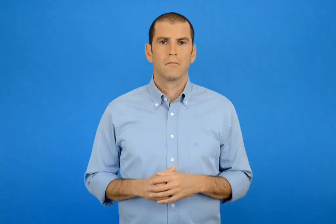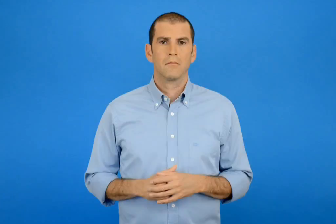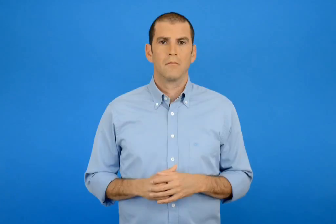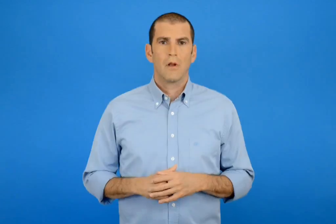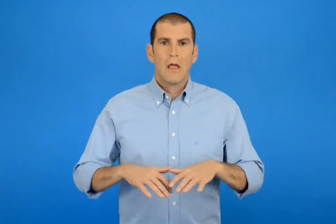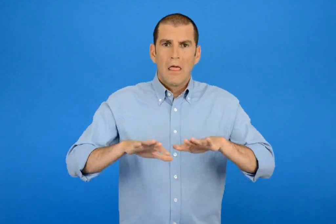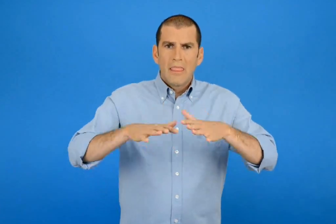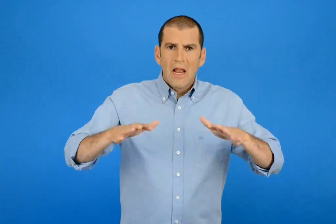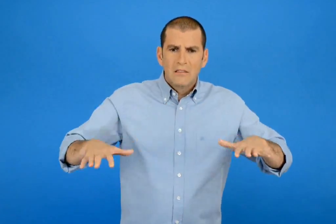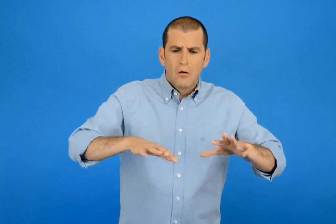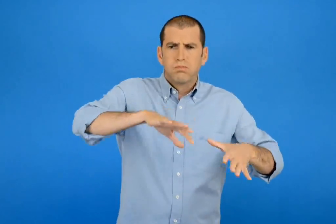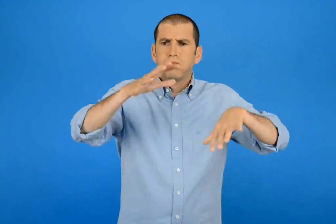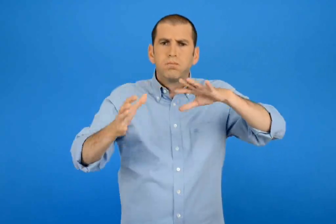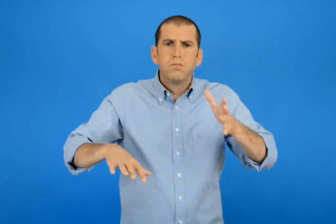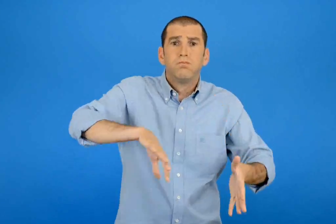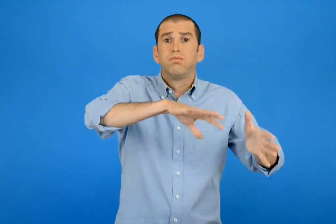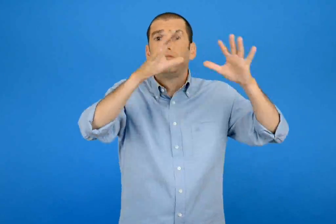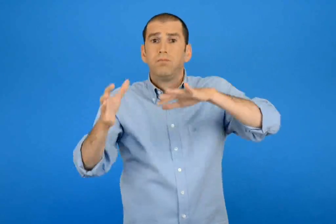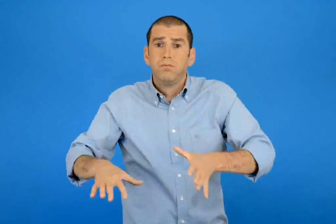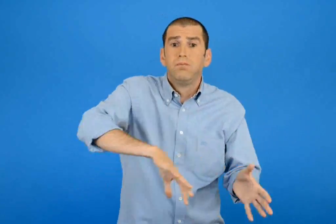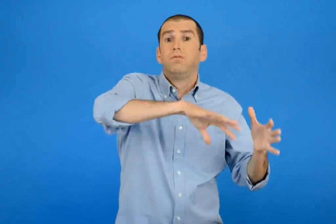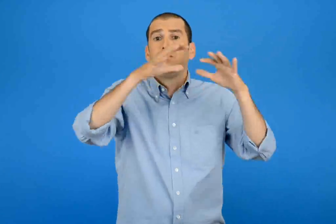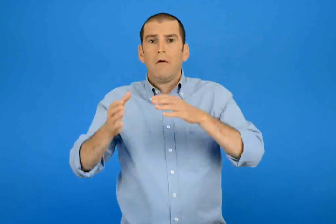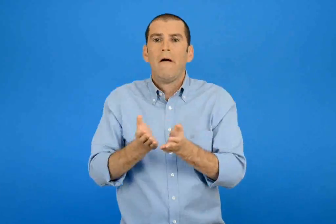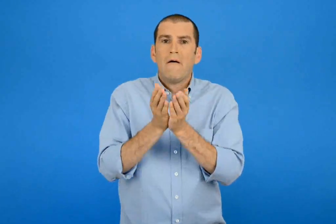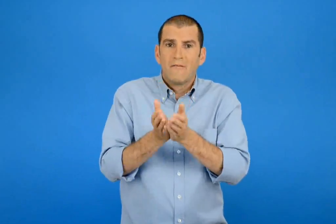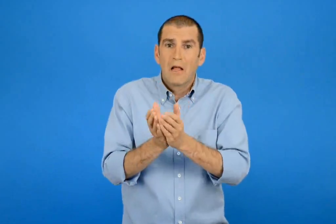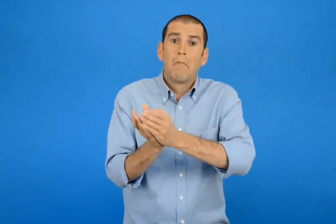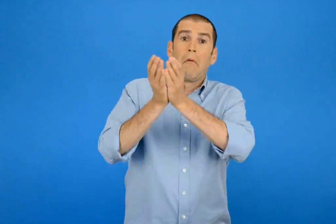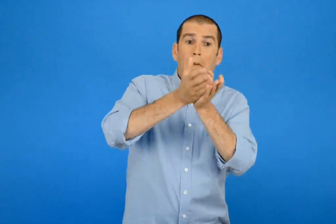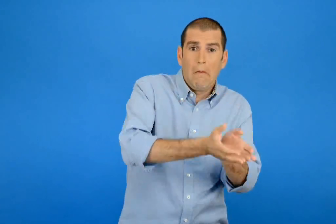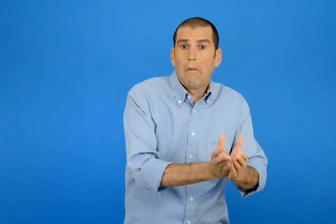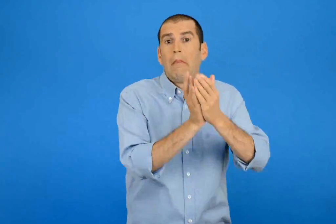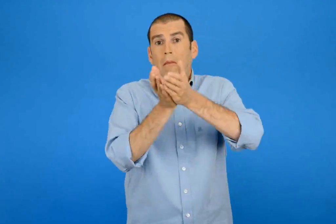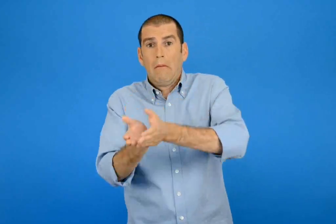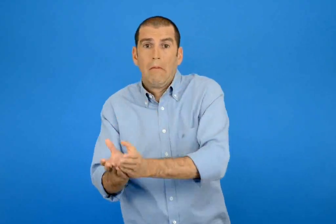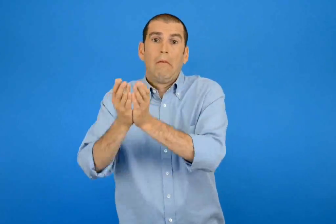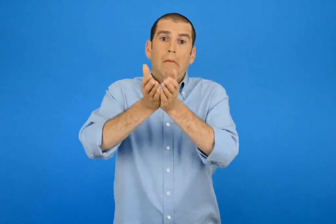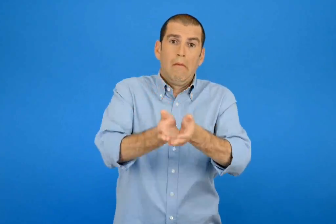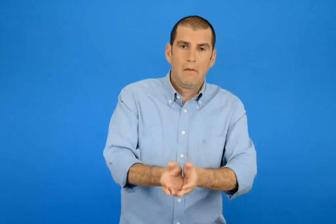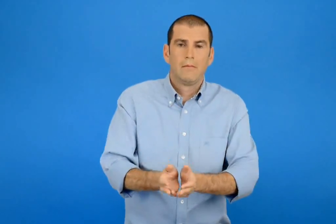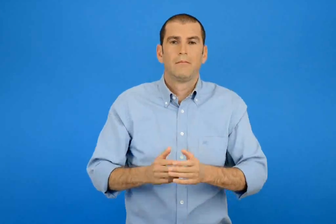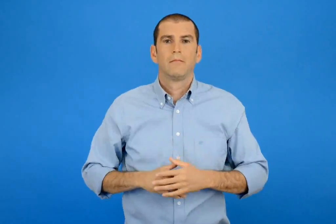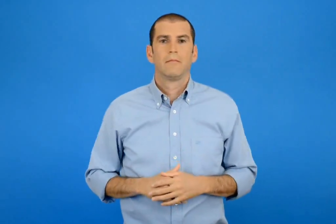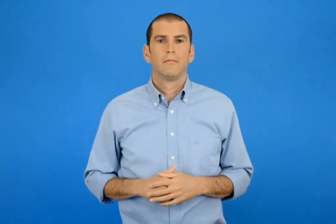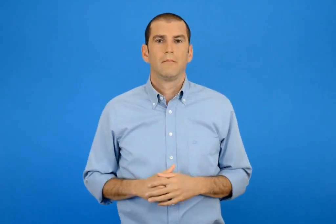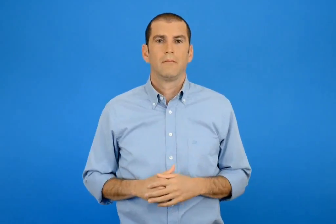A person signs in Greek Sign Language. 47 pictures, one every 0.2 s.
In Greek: η θάλασσα θύμωνε και φούσκωνε η βάρκα πήγαινε εδώ και εκεί
